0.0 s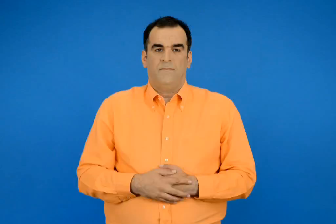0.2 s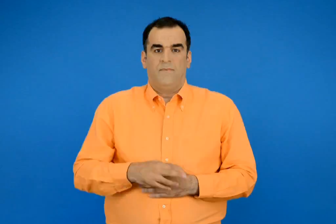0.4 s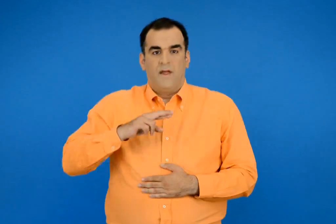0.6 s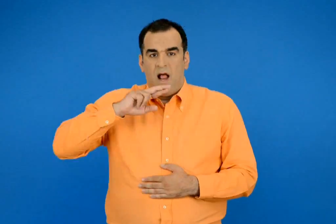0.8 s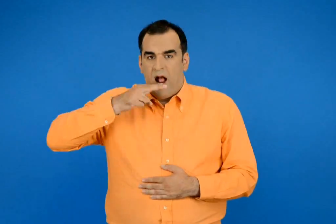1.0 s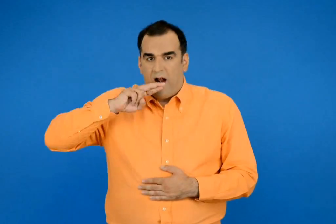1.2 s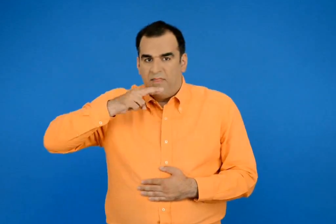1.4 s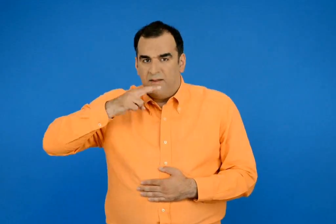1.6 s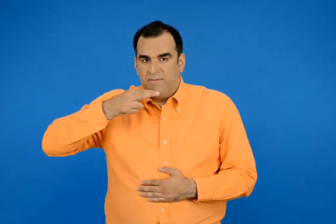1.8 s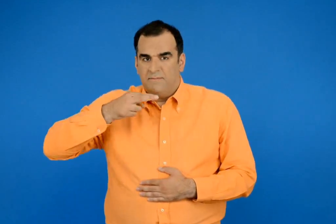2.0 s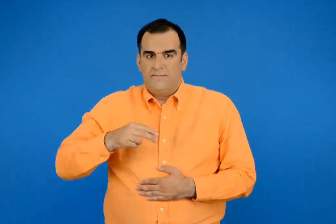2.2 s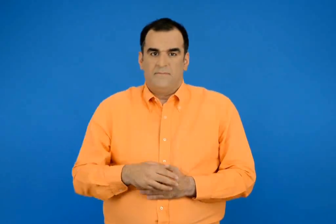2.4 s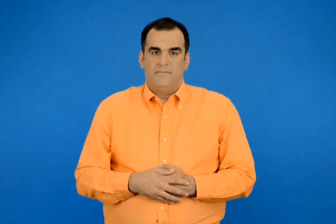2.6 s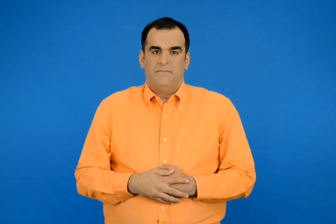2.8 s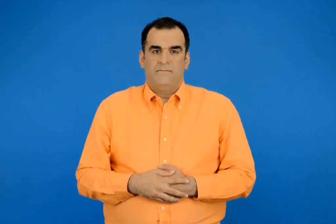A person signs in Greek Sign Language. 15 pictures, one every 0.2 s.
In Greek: αχλάδι
